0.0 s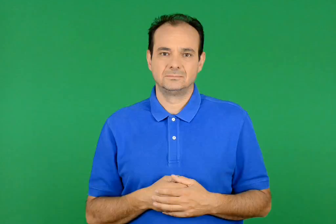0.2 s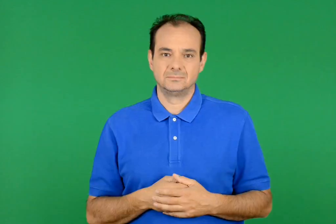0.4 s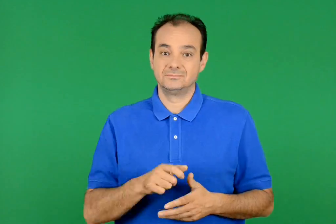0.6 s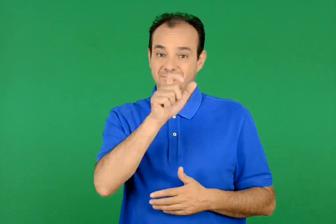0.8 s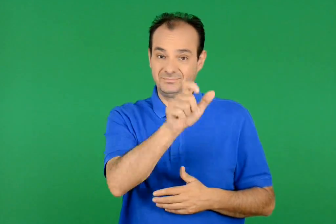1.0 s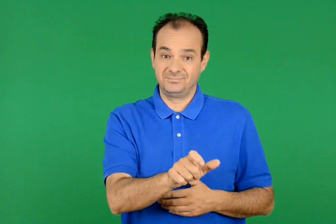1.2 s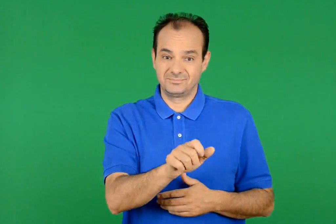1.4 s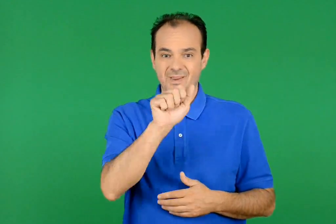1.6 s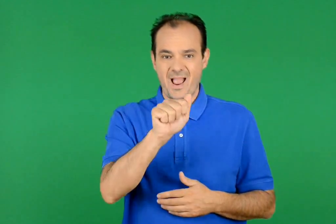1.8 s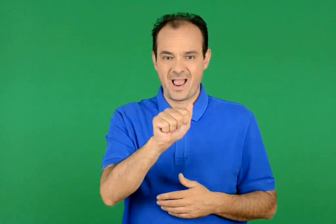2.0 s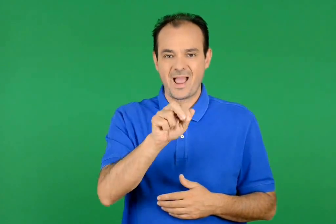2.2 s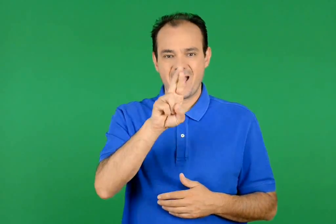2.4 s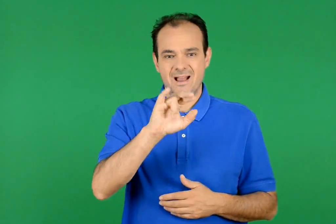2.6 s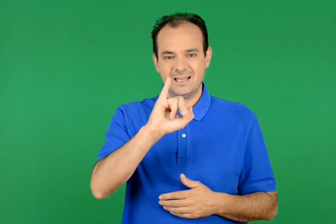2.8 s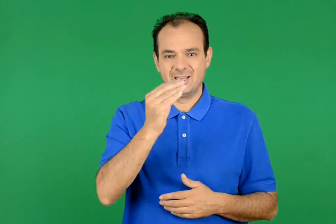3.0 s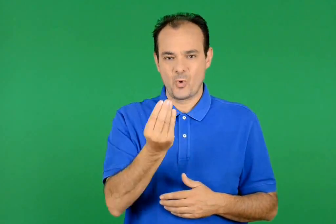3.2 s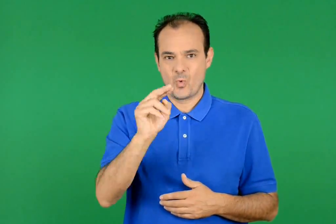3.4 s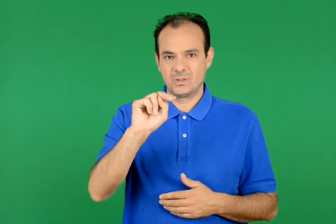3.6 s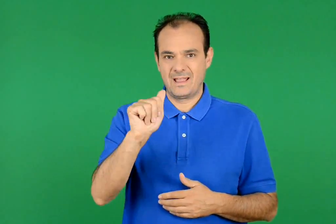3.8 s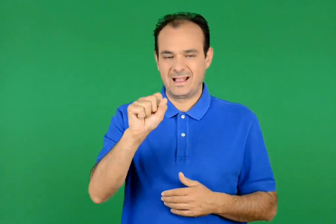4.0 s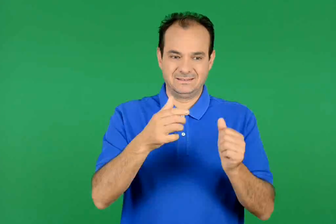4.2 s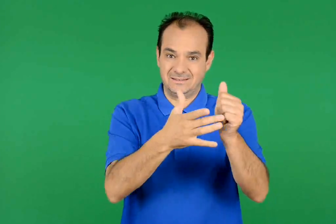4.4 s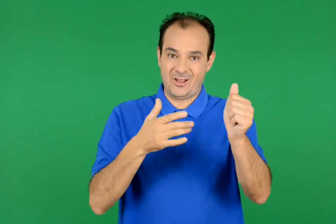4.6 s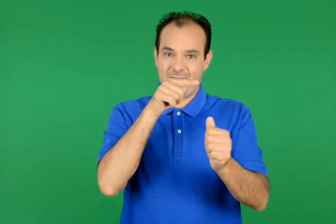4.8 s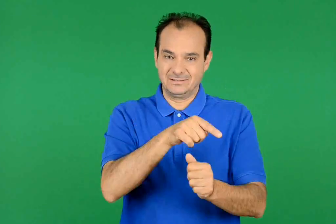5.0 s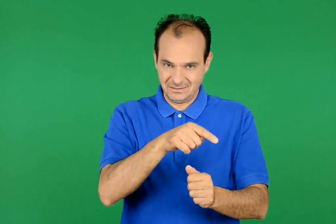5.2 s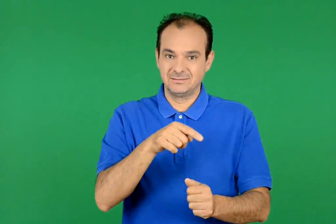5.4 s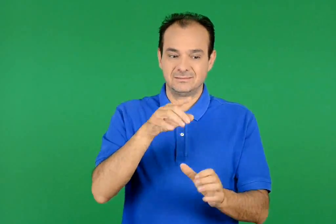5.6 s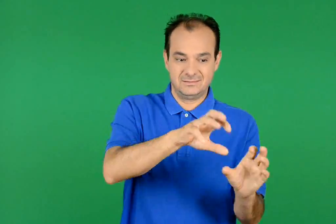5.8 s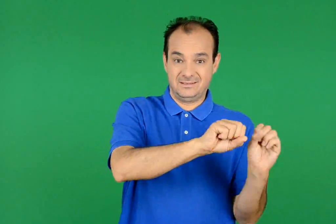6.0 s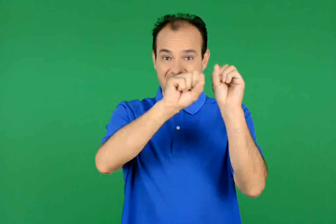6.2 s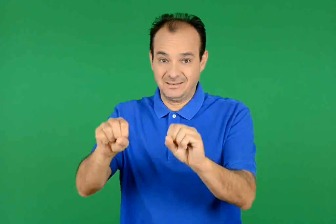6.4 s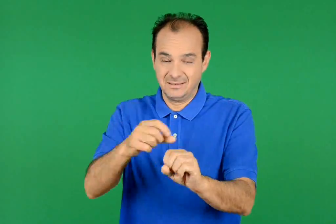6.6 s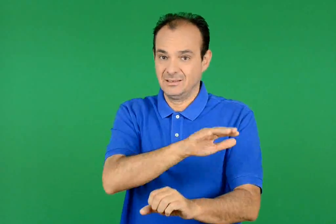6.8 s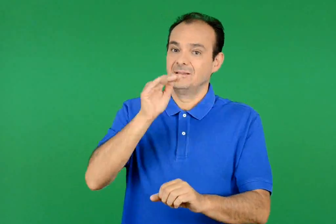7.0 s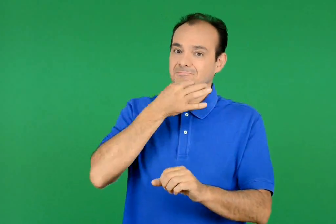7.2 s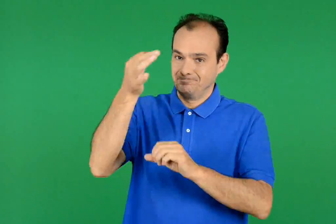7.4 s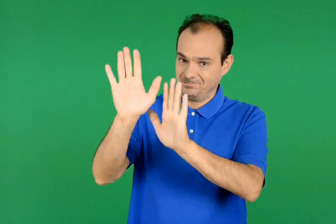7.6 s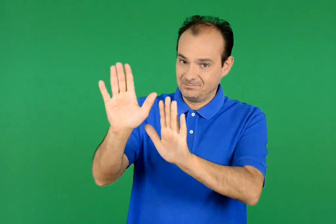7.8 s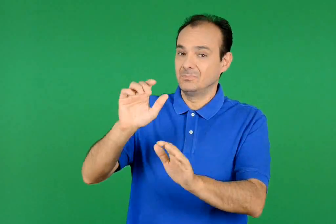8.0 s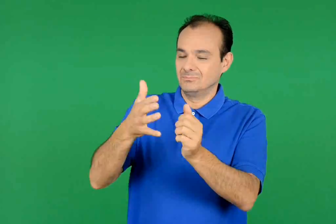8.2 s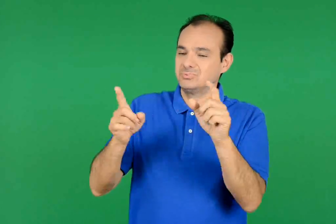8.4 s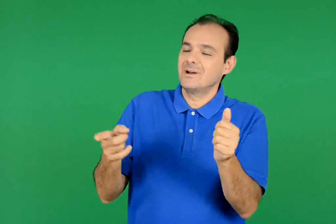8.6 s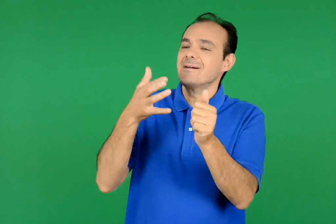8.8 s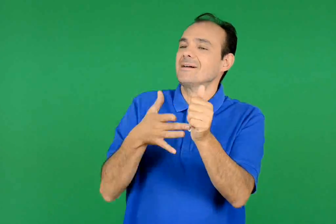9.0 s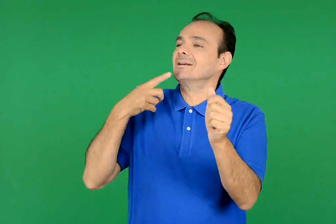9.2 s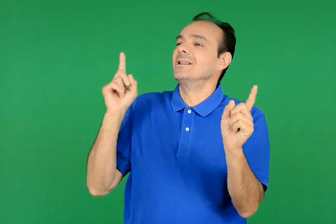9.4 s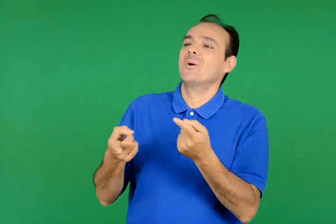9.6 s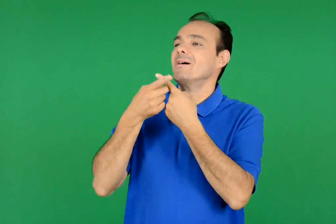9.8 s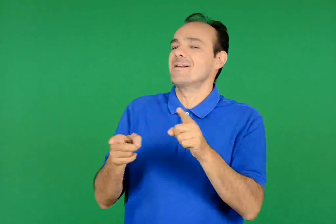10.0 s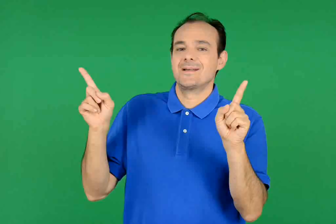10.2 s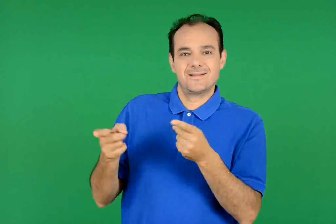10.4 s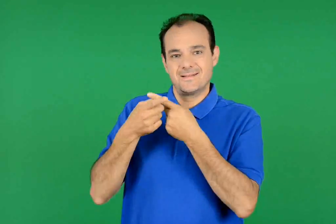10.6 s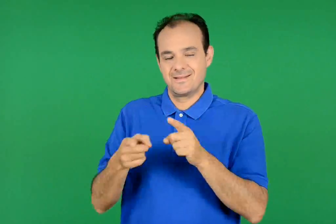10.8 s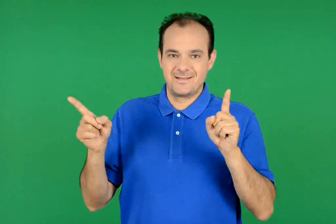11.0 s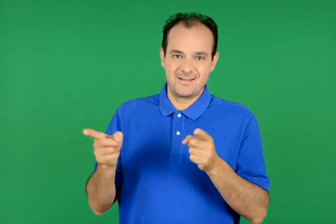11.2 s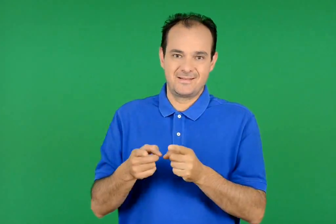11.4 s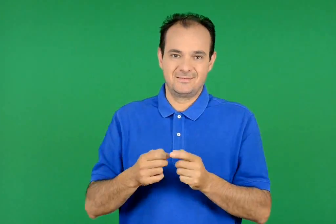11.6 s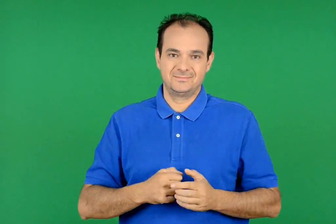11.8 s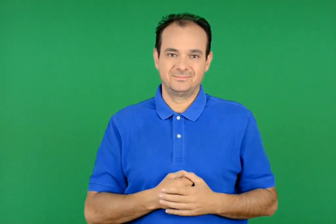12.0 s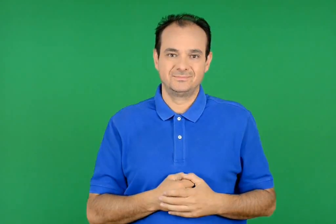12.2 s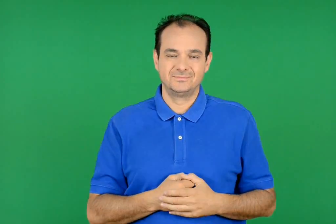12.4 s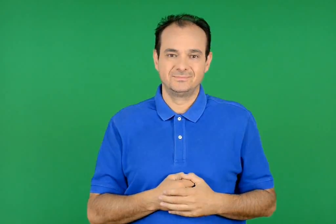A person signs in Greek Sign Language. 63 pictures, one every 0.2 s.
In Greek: ο αρίωνας ζήτησε να τραγουδήσει προηγουμένως με τη λύρα του
